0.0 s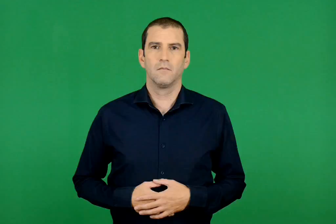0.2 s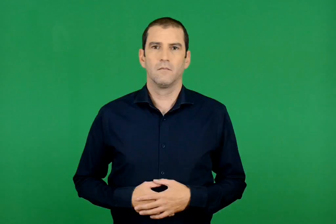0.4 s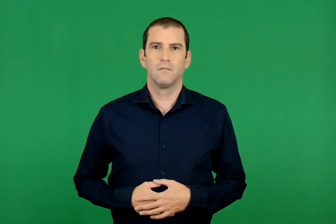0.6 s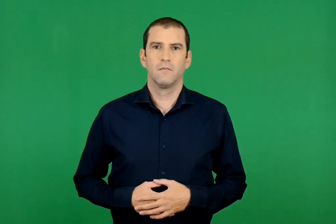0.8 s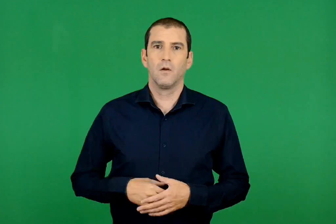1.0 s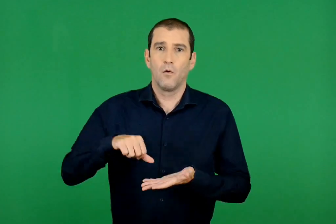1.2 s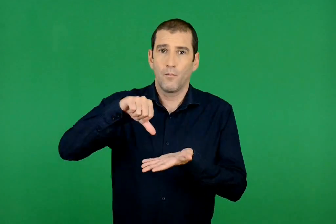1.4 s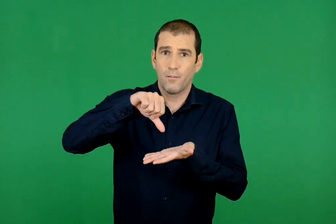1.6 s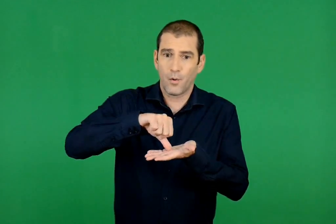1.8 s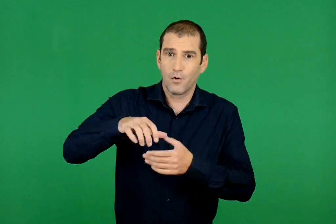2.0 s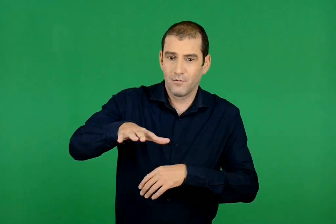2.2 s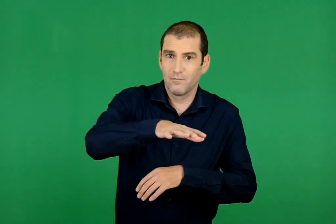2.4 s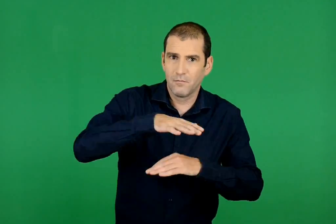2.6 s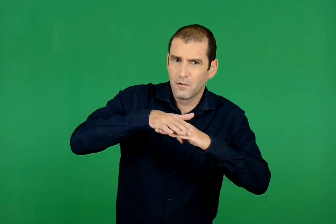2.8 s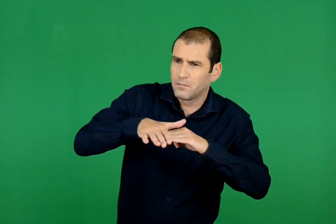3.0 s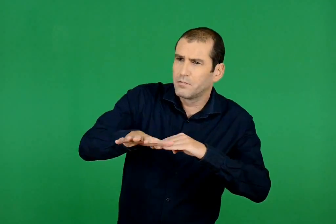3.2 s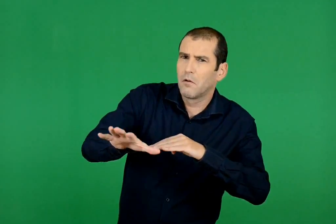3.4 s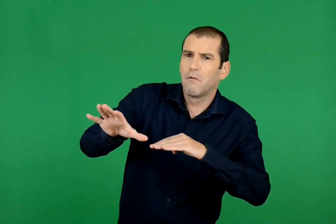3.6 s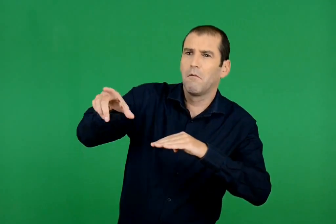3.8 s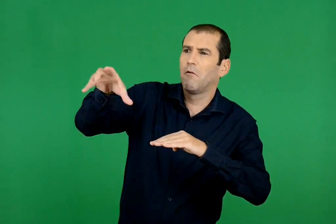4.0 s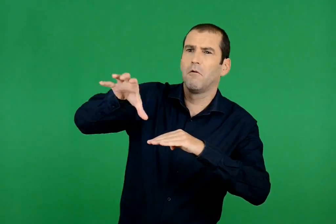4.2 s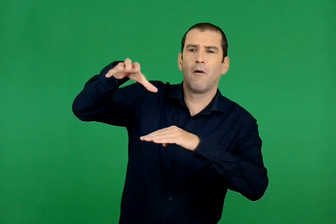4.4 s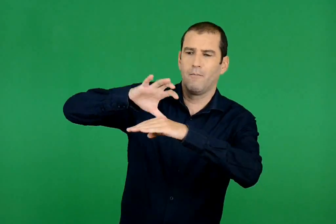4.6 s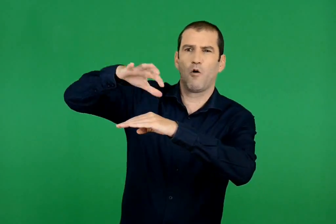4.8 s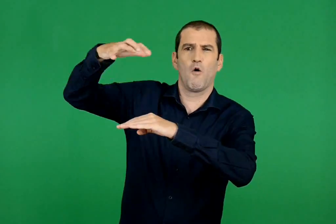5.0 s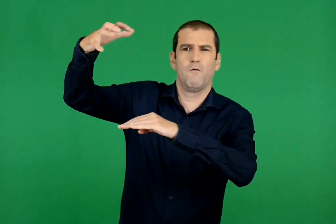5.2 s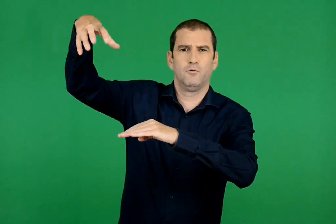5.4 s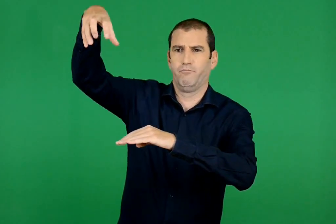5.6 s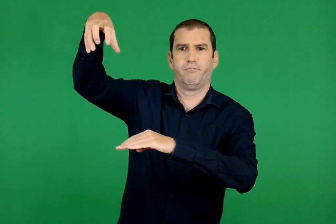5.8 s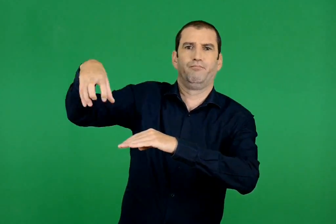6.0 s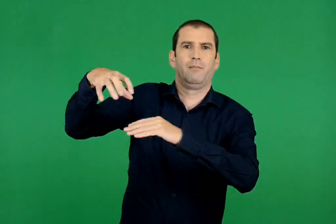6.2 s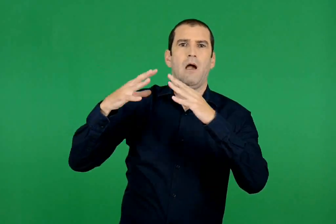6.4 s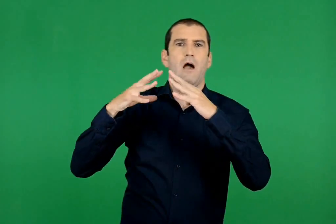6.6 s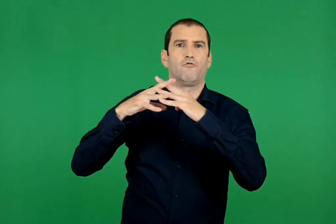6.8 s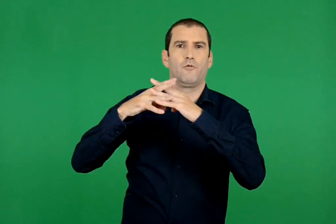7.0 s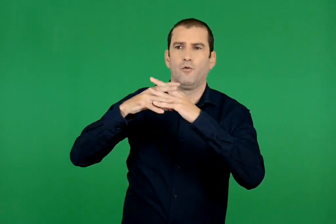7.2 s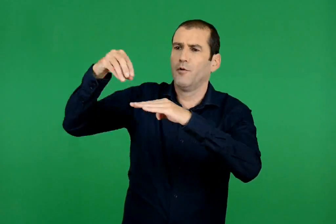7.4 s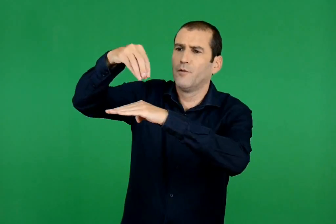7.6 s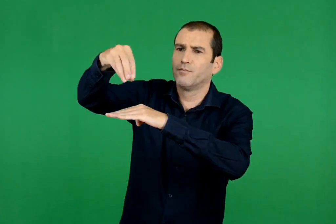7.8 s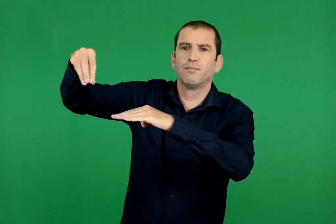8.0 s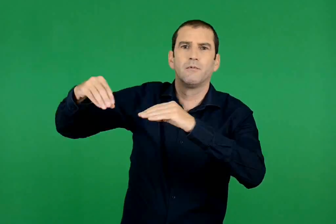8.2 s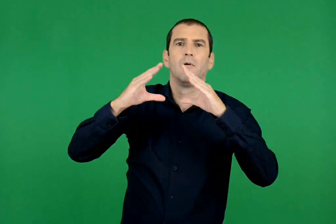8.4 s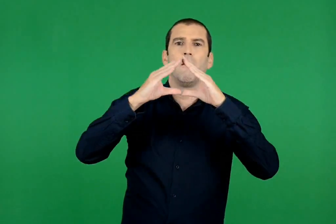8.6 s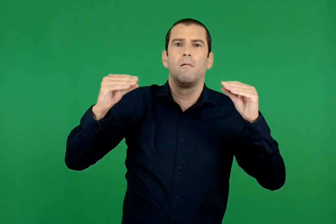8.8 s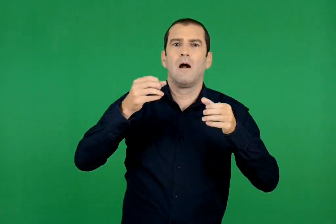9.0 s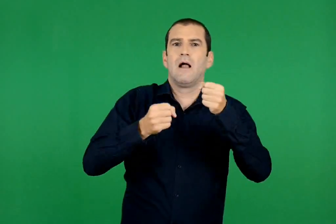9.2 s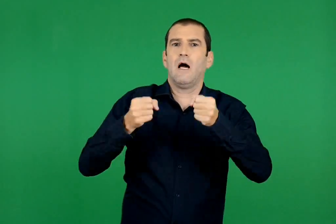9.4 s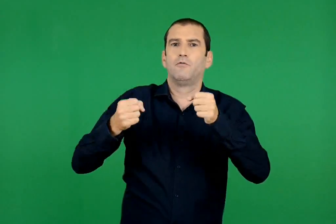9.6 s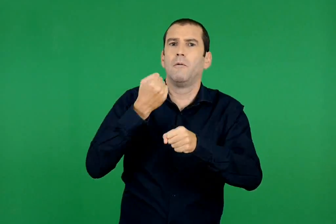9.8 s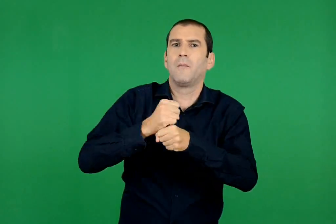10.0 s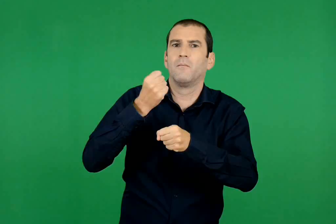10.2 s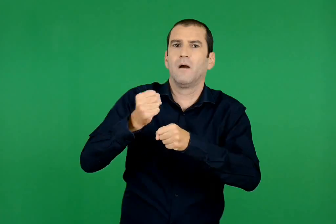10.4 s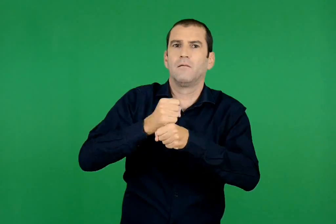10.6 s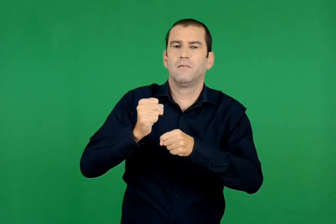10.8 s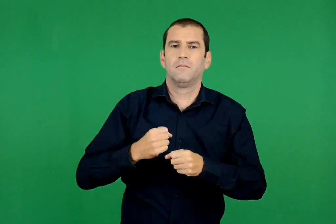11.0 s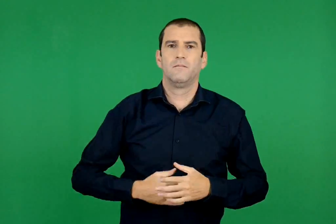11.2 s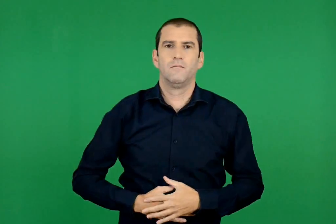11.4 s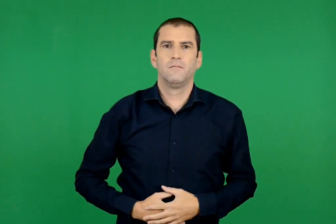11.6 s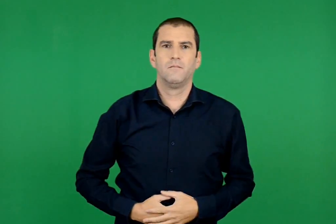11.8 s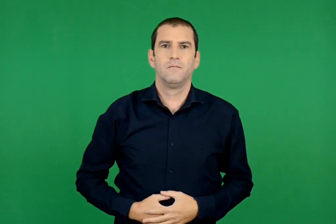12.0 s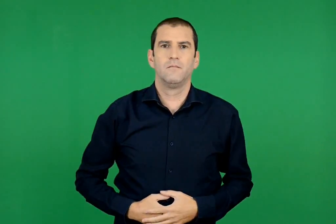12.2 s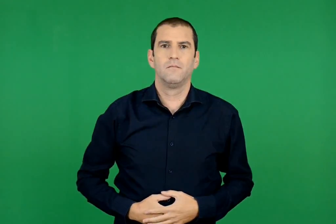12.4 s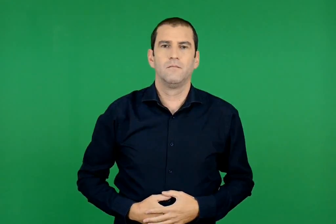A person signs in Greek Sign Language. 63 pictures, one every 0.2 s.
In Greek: ψηλά και πάνω από την πόλη φάνταζε ο πετρωτός λόφος , η ακρόπολη με τους μαρμαρένιους ναούς
